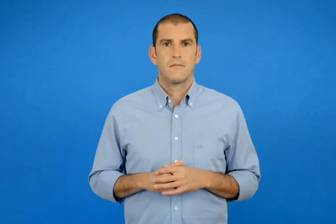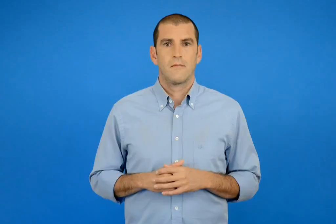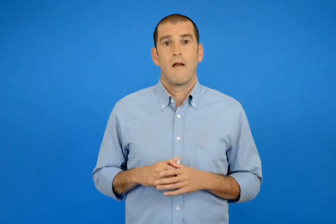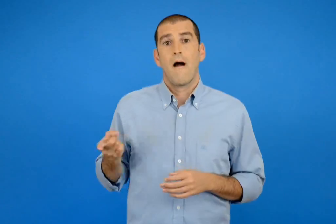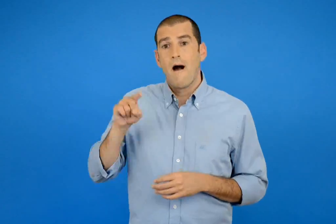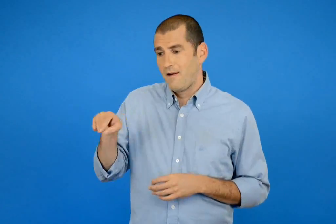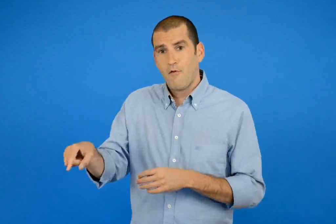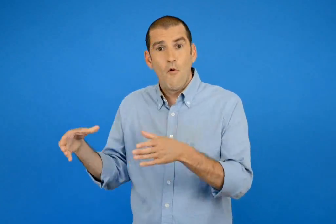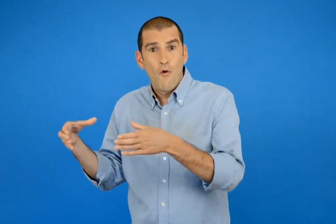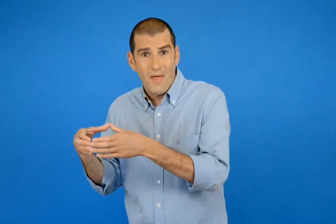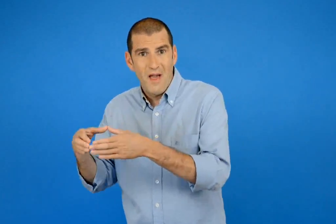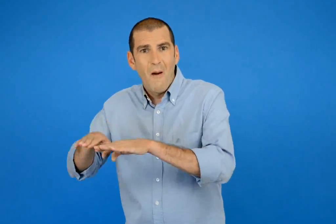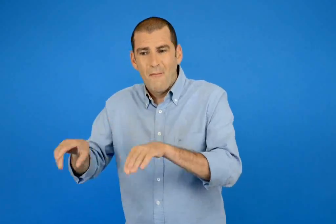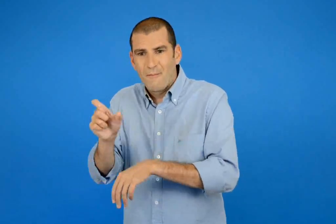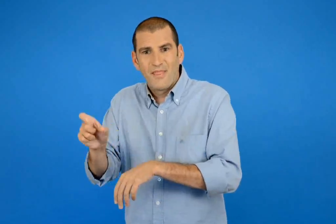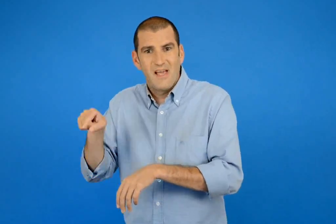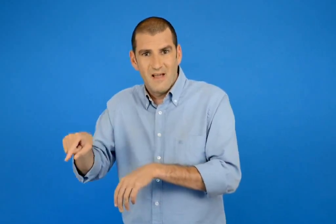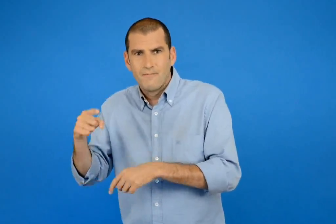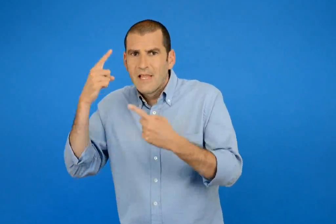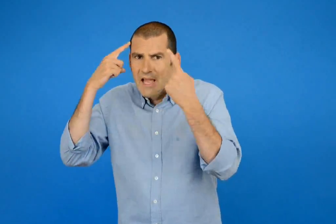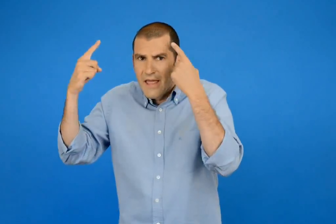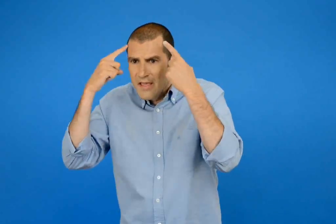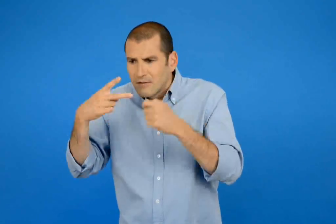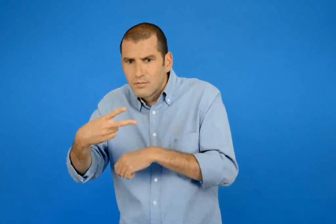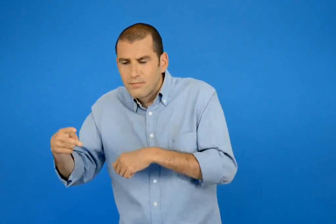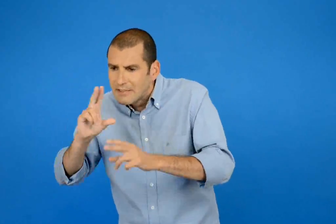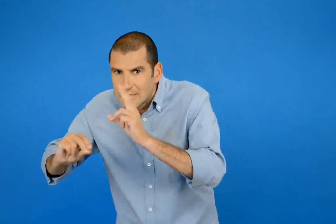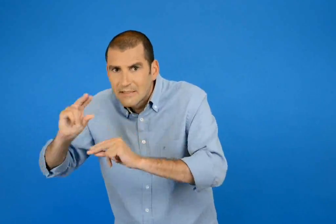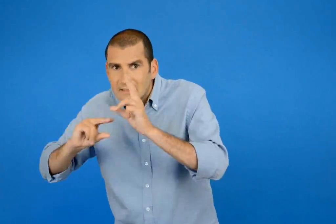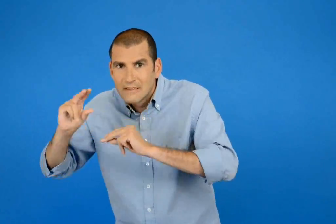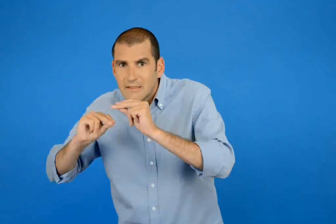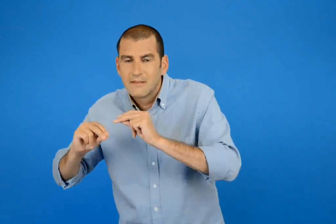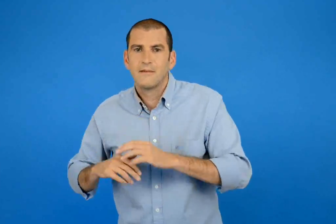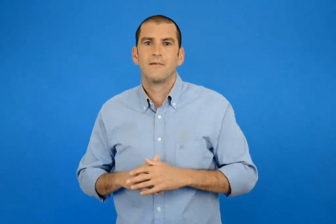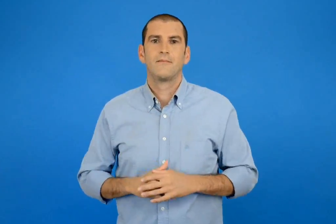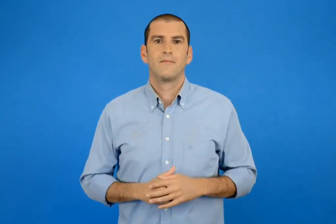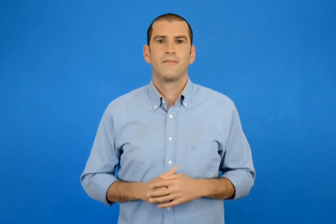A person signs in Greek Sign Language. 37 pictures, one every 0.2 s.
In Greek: τα παιδιά της άλλης ομάδας συζητούν τις ιδέες τους
